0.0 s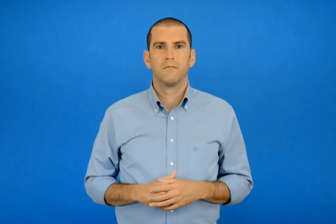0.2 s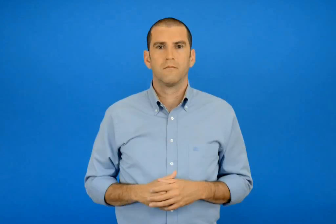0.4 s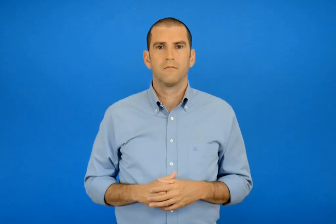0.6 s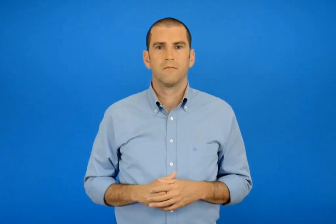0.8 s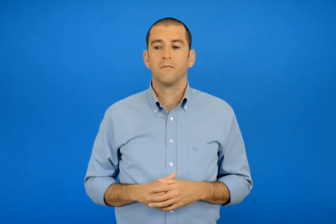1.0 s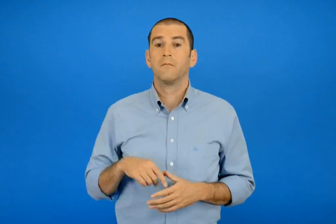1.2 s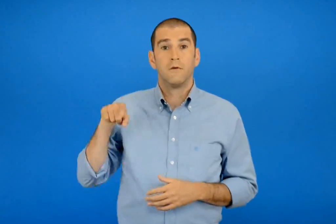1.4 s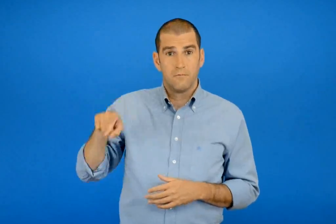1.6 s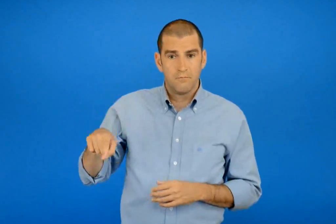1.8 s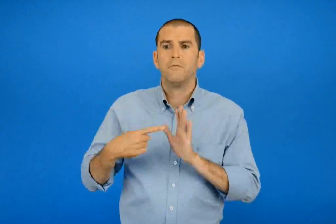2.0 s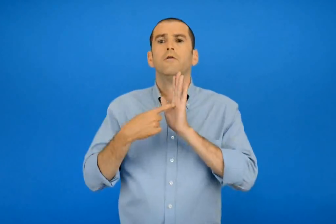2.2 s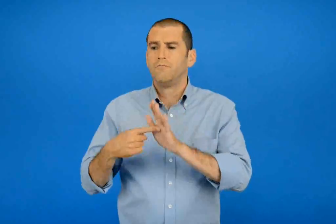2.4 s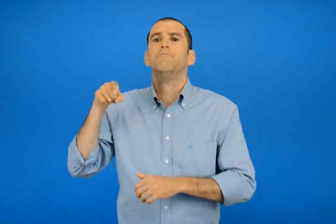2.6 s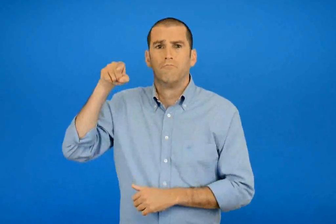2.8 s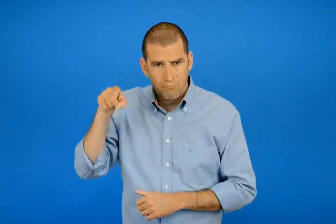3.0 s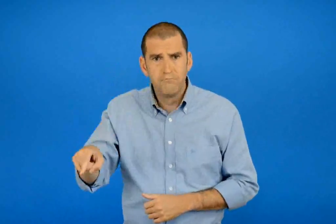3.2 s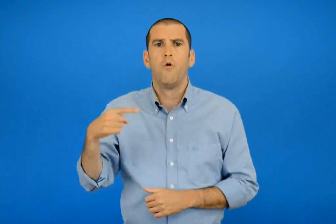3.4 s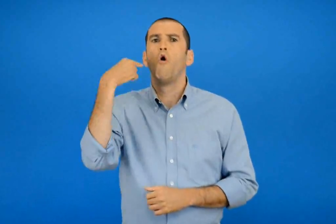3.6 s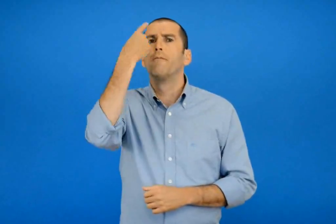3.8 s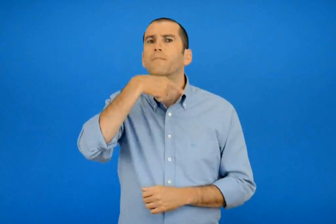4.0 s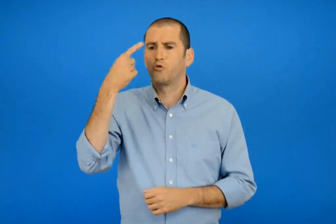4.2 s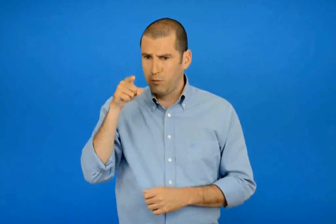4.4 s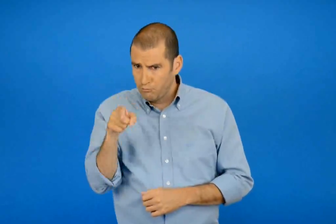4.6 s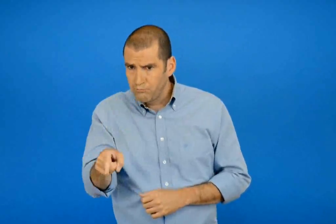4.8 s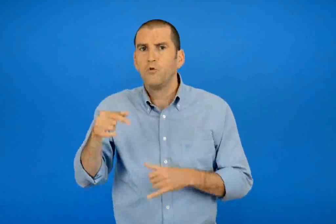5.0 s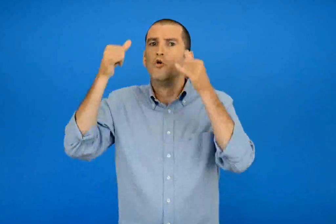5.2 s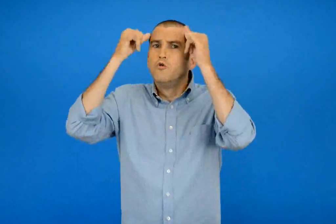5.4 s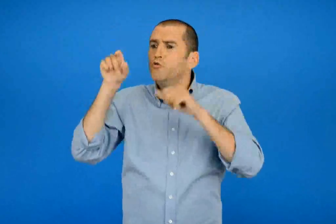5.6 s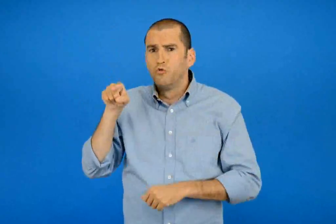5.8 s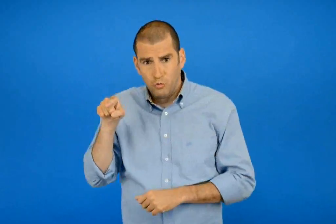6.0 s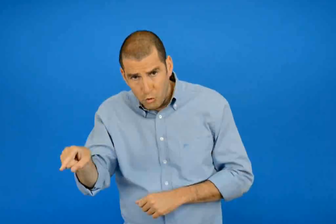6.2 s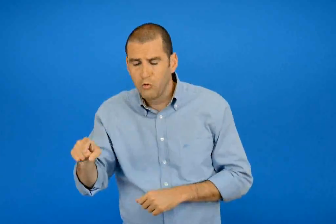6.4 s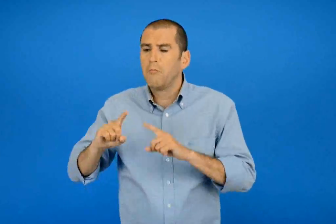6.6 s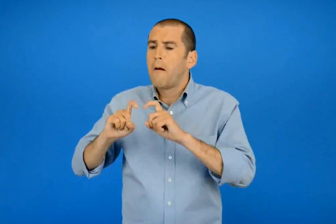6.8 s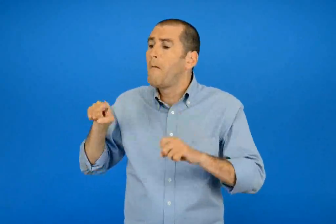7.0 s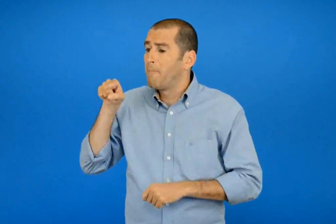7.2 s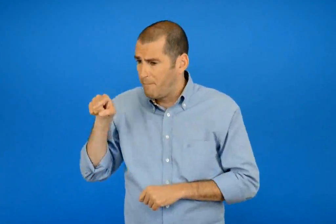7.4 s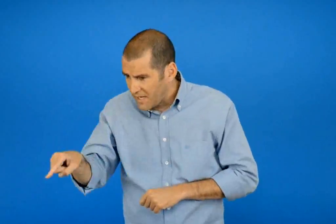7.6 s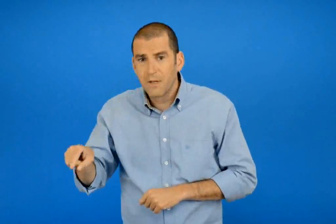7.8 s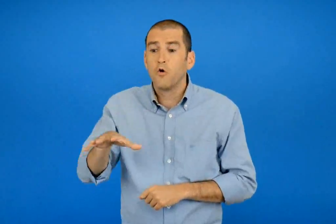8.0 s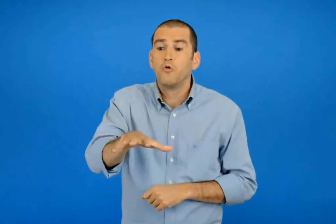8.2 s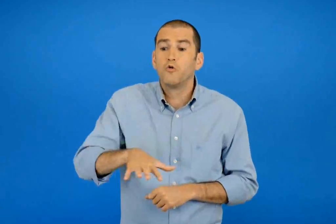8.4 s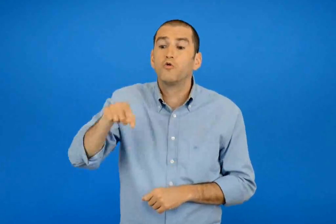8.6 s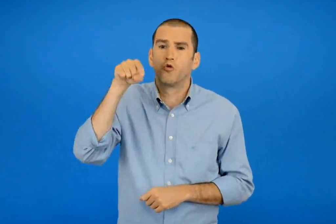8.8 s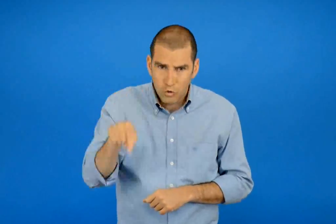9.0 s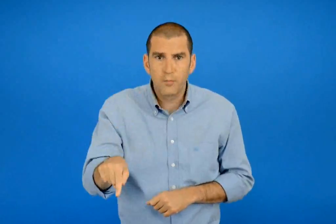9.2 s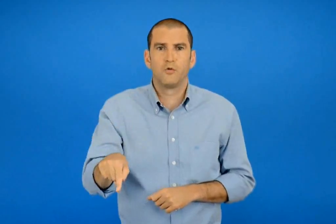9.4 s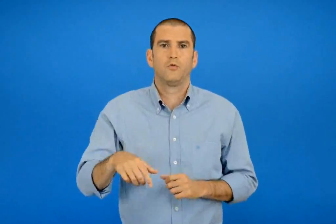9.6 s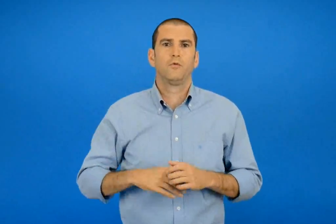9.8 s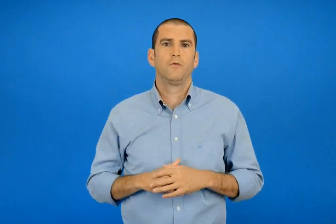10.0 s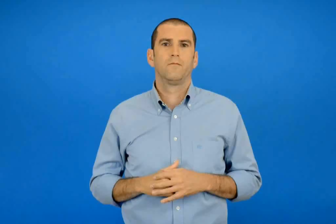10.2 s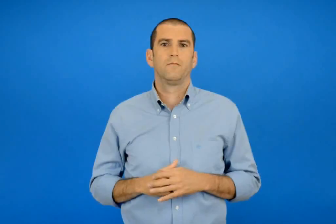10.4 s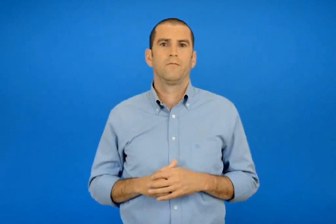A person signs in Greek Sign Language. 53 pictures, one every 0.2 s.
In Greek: δηλώνουν ορισμένο πρόσωπο ζώο πράγμα η τόπο
